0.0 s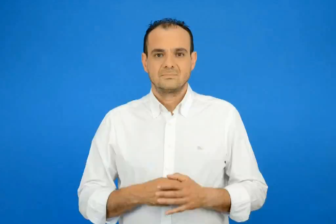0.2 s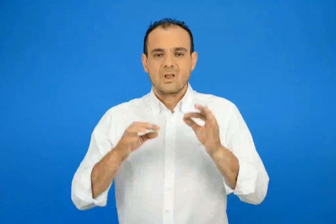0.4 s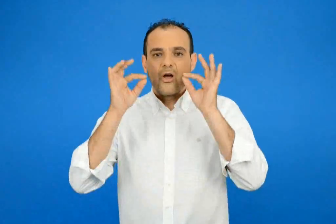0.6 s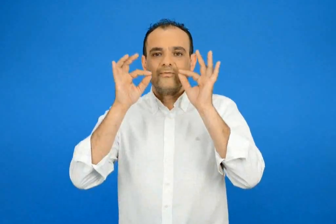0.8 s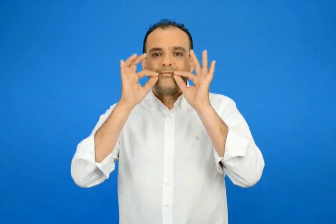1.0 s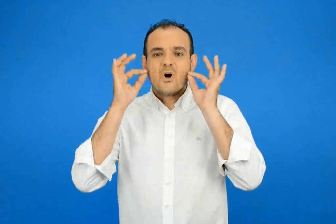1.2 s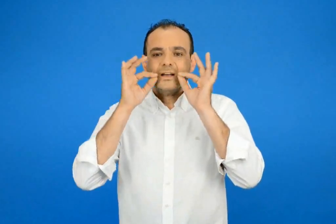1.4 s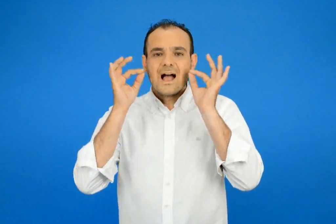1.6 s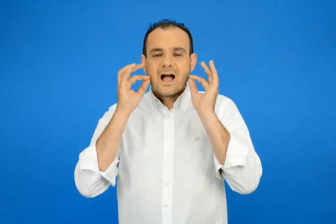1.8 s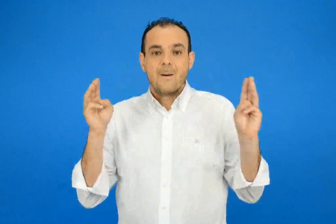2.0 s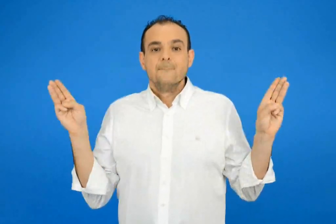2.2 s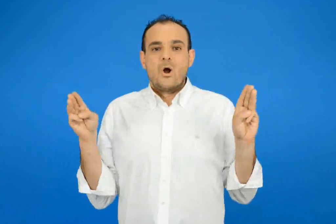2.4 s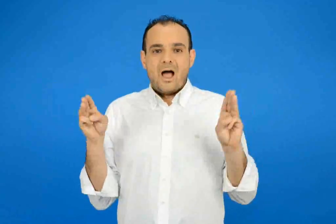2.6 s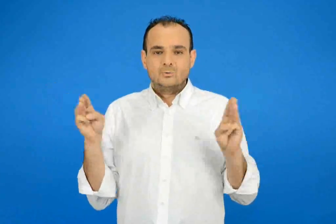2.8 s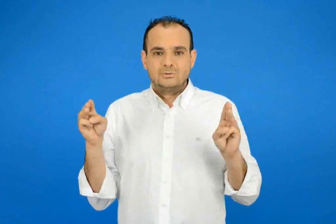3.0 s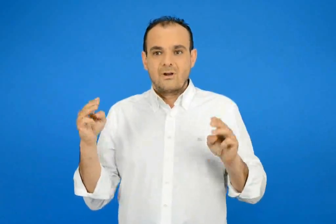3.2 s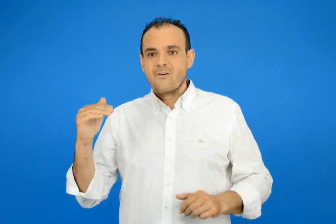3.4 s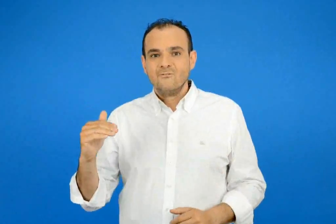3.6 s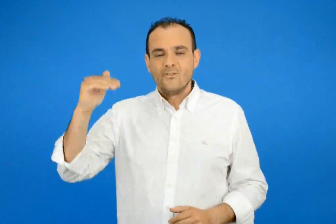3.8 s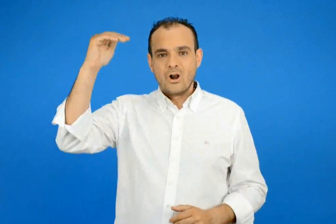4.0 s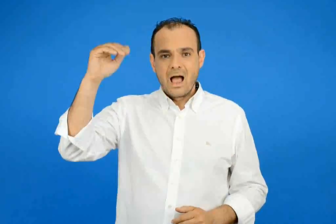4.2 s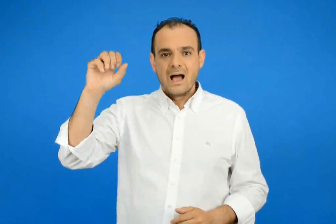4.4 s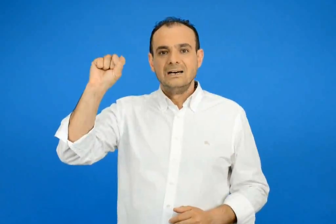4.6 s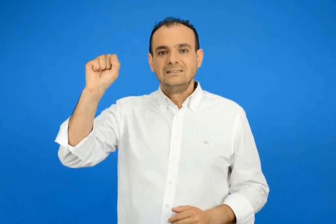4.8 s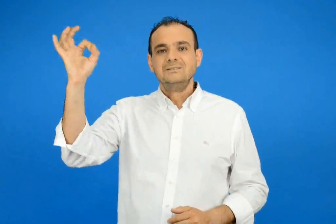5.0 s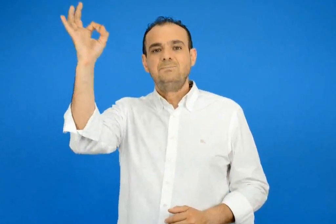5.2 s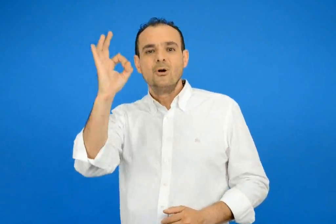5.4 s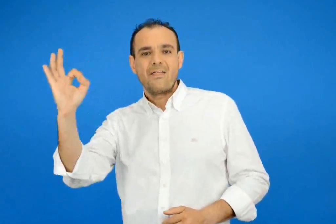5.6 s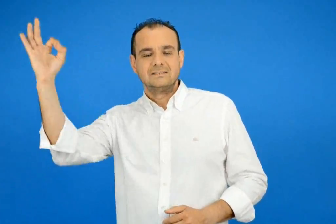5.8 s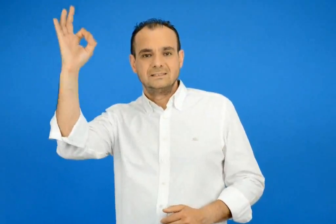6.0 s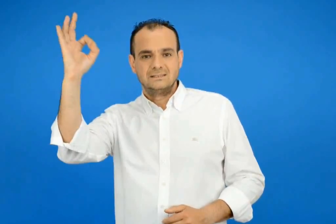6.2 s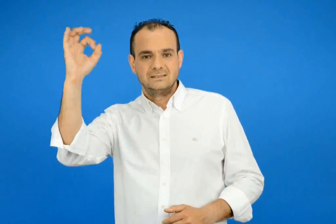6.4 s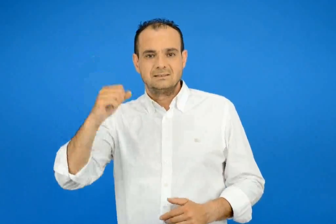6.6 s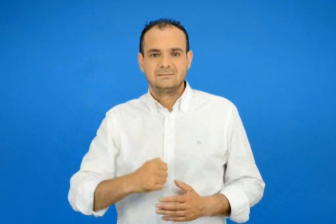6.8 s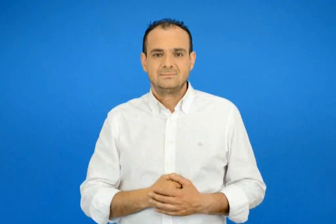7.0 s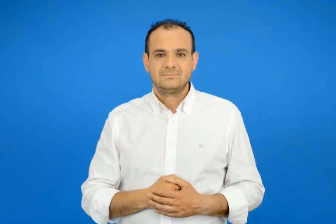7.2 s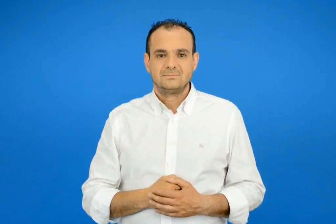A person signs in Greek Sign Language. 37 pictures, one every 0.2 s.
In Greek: φώκια μονάχους βόρειες σποράδες
